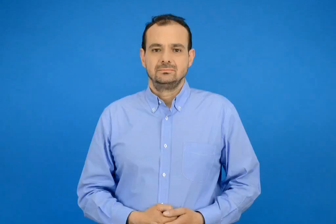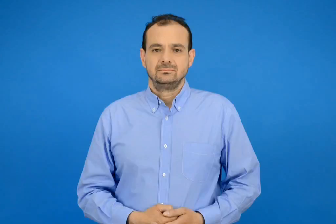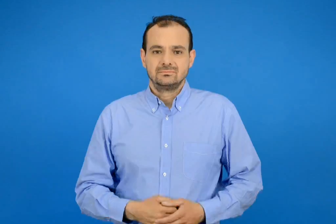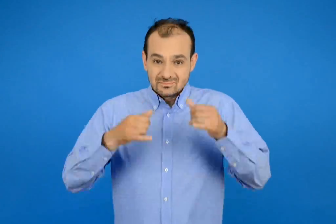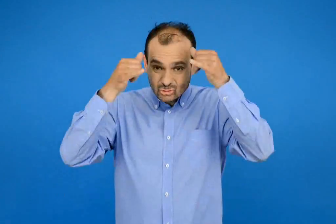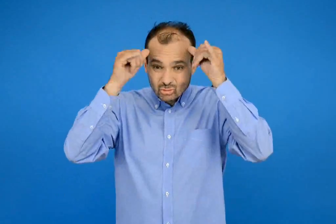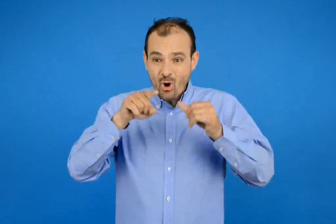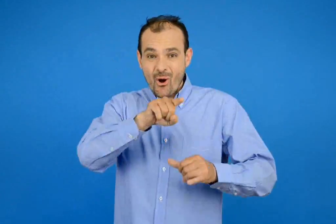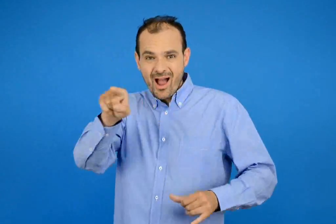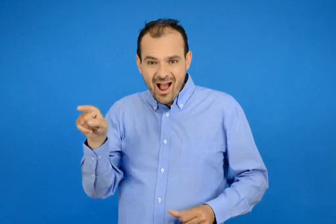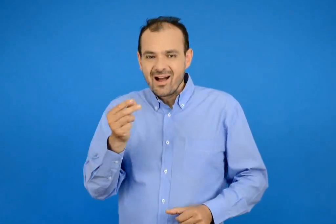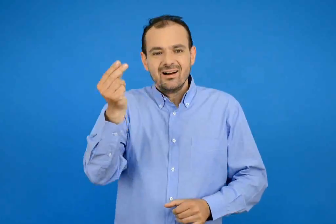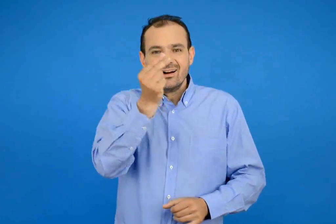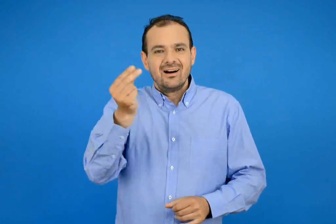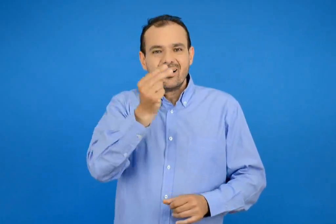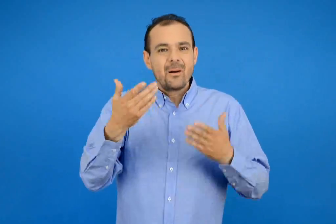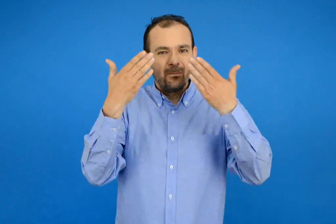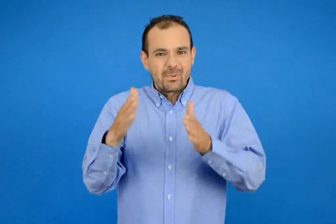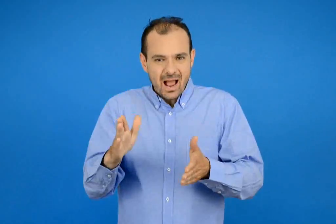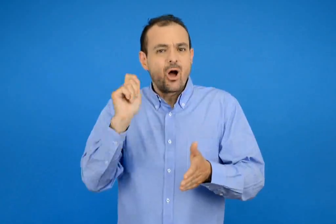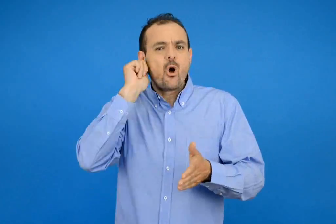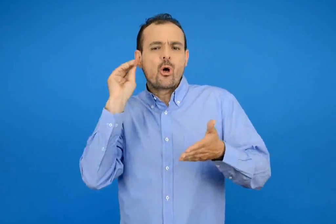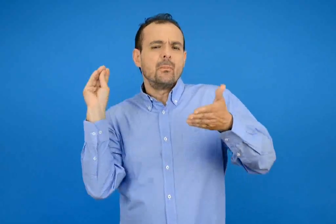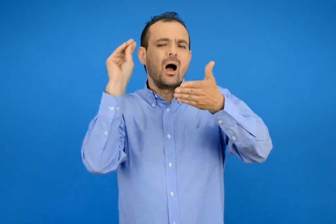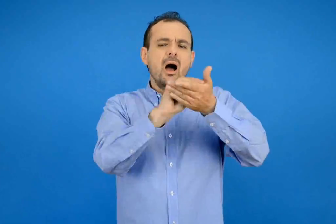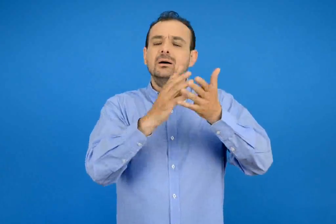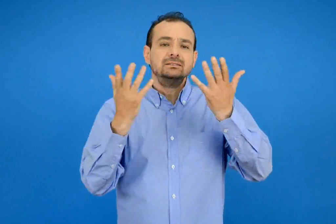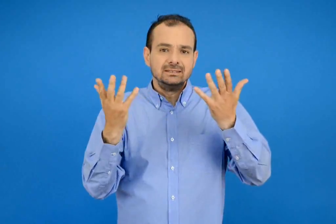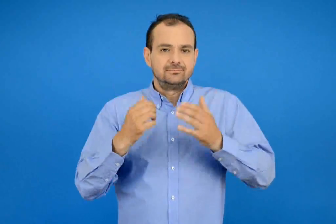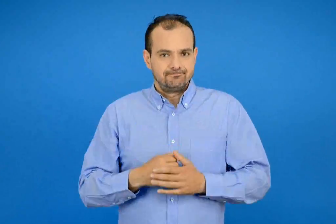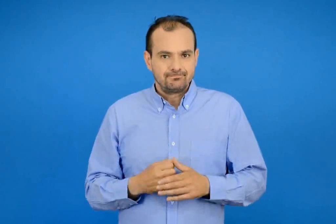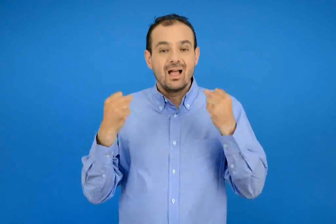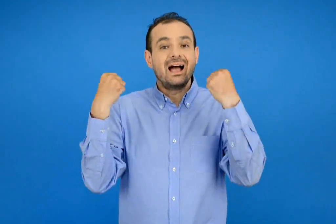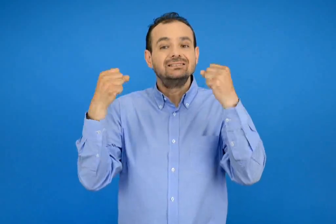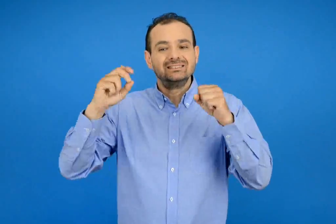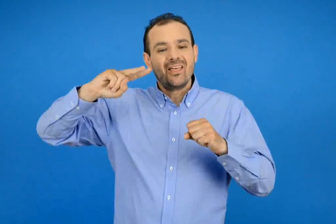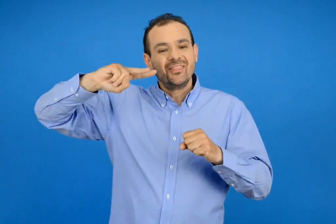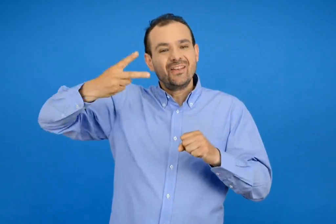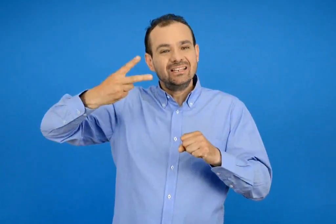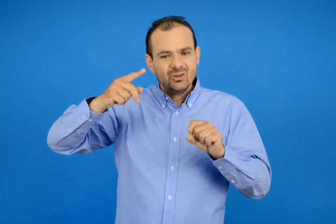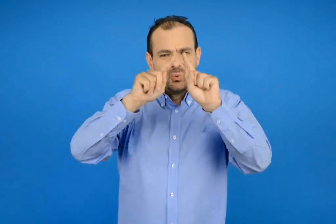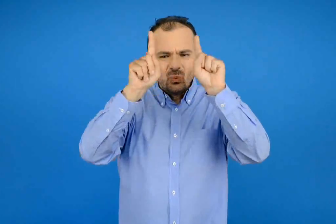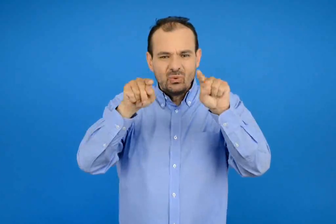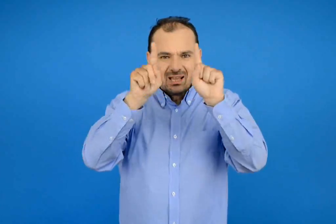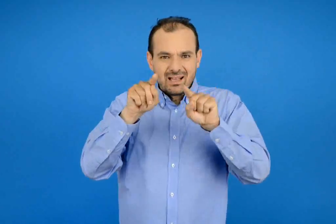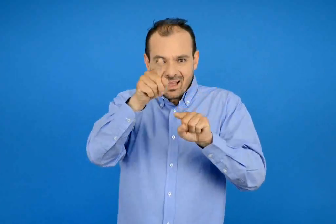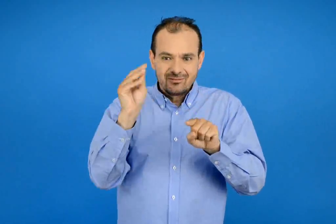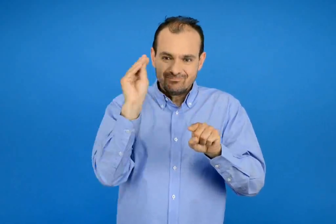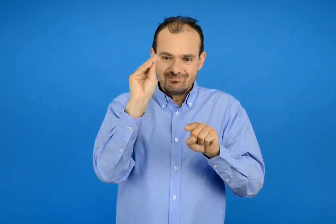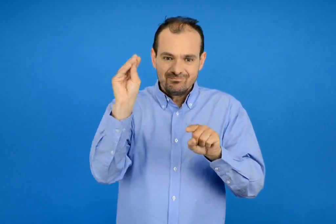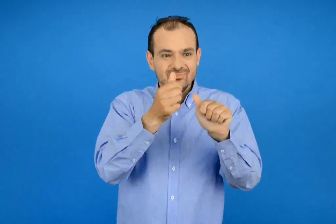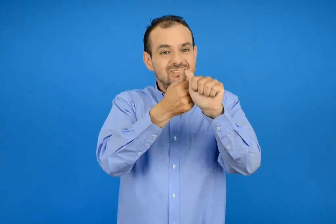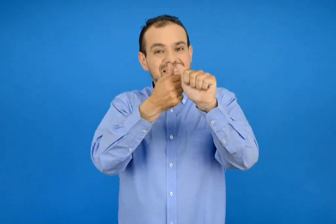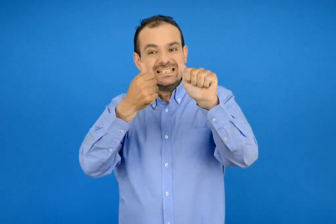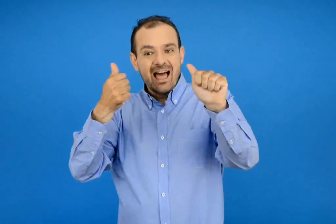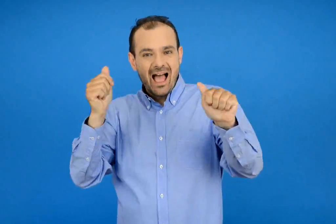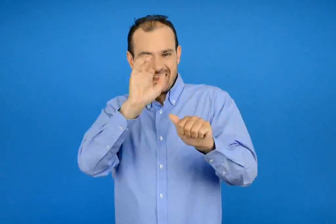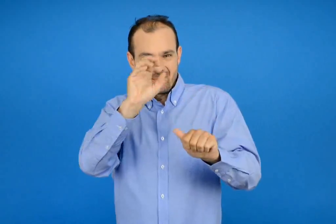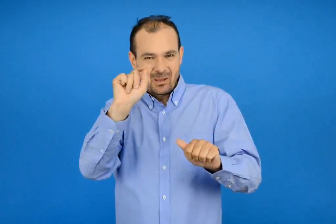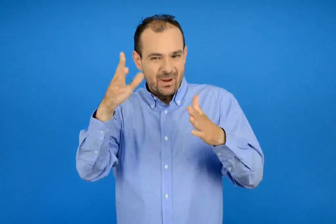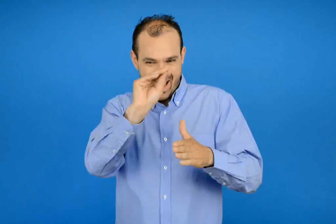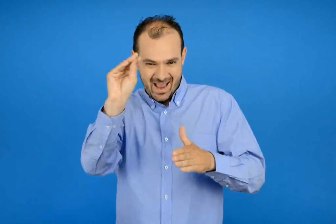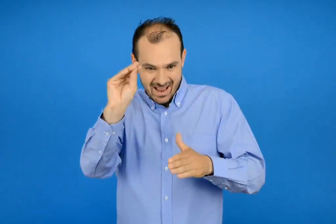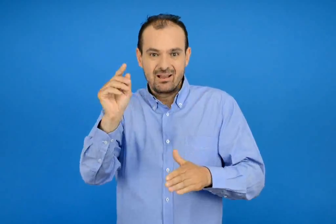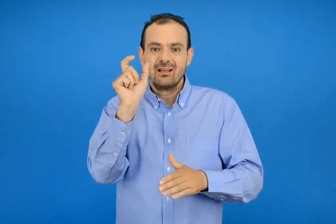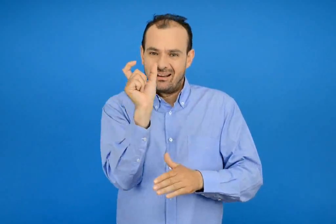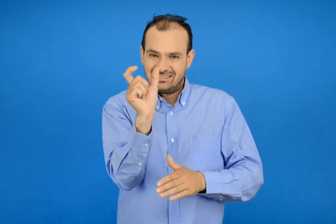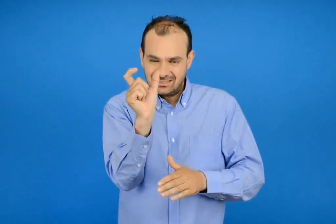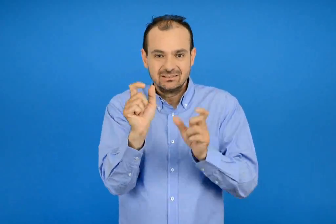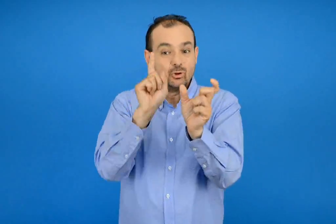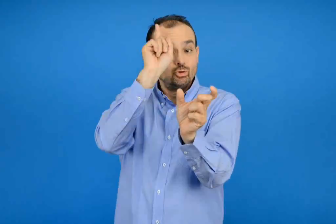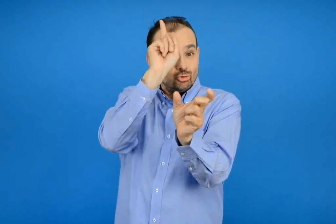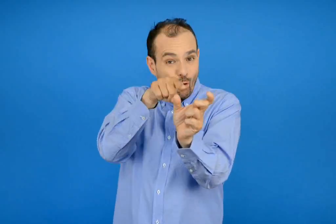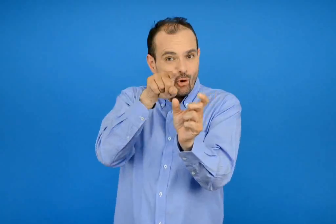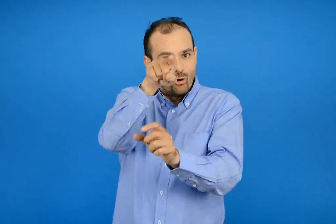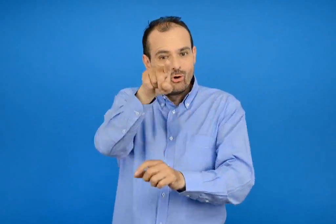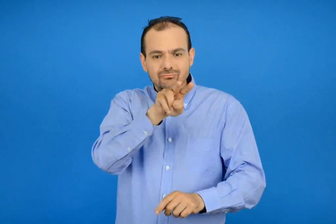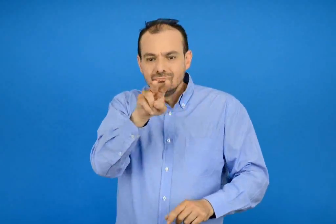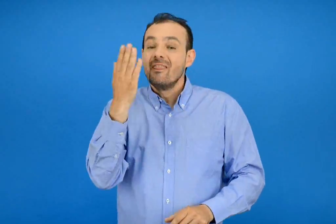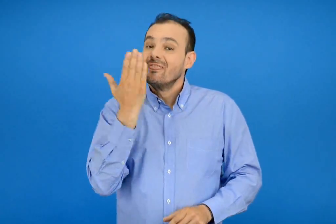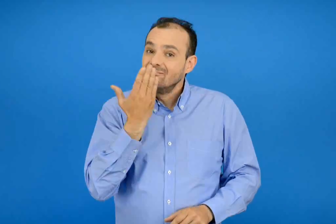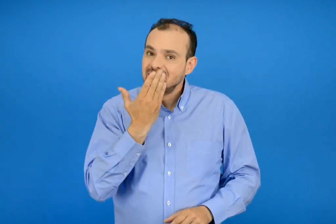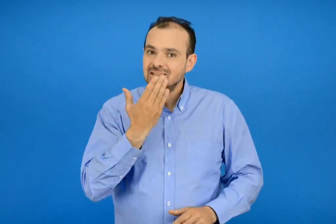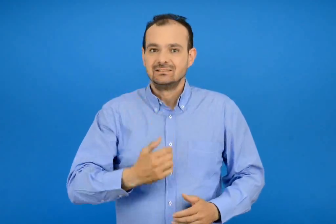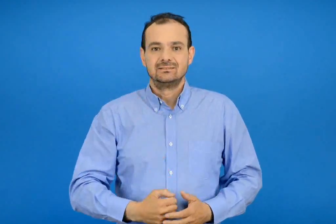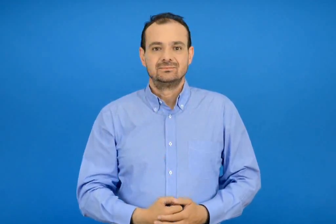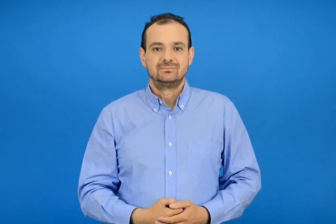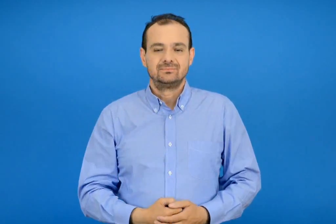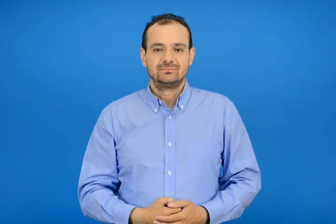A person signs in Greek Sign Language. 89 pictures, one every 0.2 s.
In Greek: πως ονόμασαν τα ζώα το έργο τους ; βάλε με τη σειρά τα γράμματα που έγραψες στα κουτάκια της άσκησης 2 βάλε τόνο στη λέξη και διάβασε
